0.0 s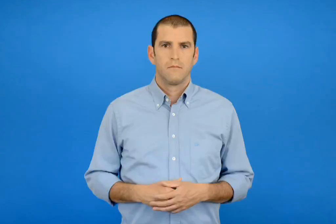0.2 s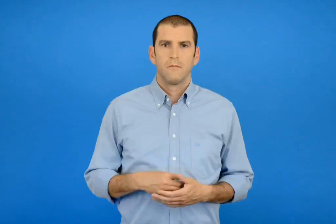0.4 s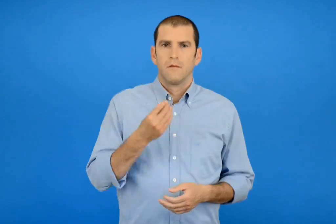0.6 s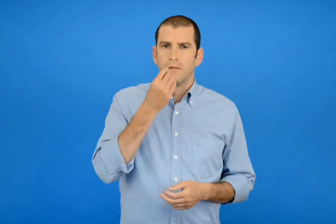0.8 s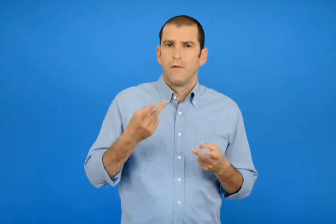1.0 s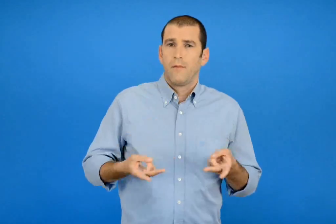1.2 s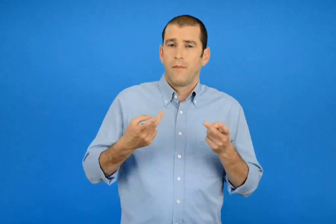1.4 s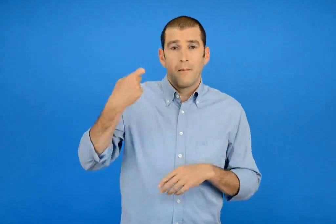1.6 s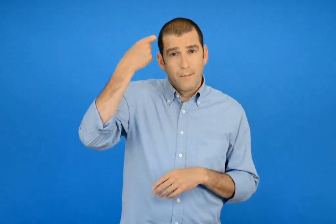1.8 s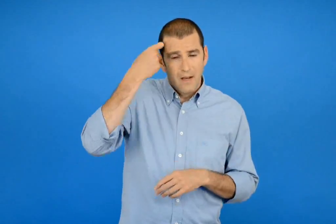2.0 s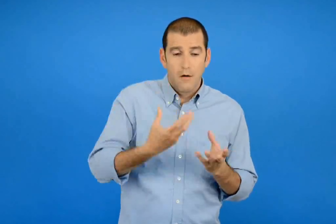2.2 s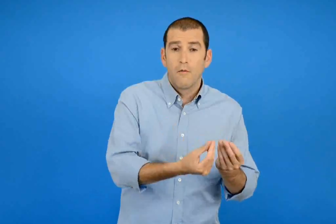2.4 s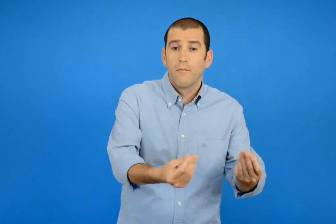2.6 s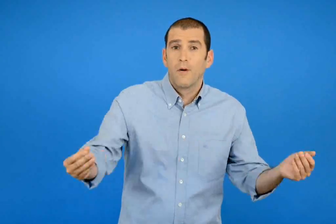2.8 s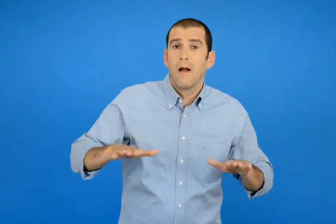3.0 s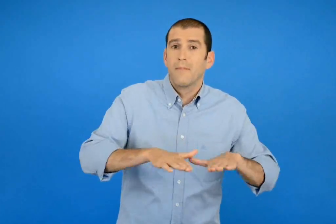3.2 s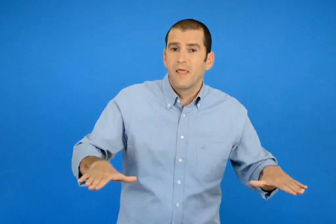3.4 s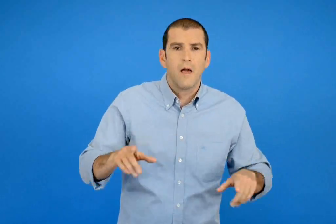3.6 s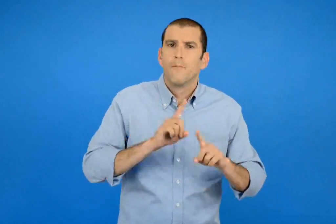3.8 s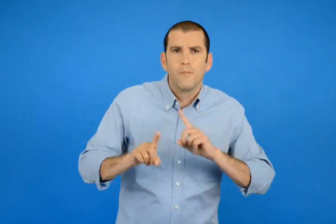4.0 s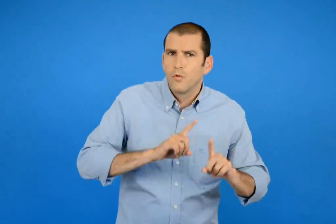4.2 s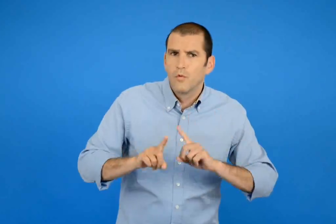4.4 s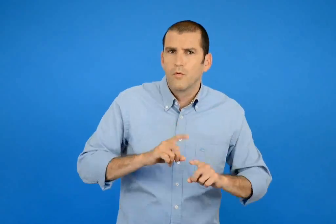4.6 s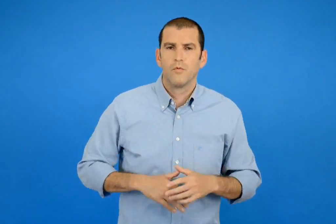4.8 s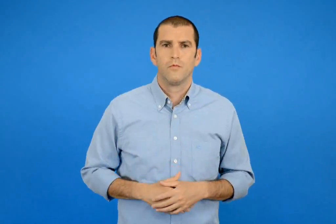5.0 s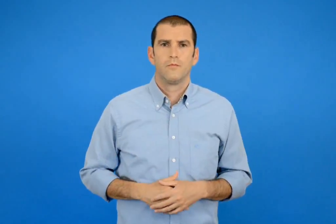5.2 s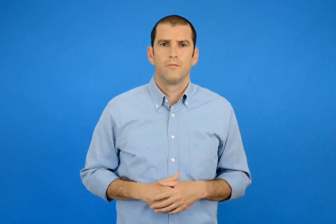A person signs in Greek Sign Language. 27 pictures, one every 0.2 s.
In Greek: ποιό είναι το αγαπημένο κολατσιό των περισσοτέρων παιδιών ;
